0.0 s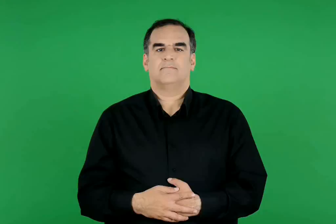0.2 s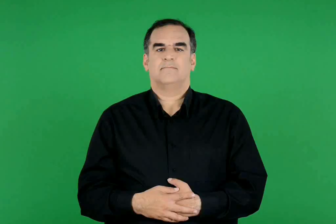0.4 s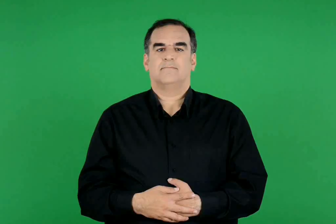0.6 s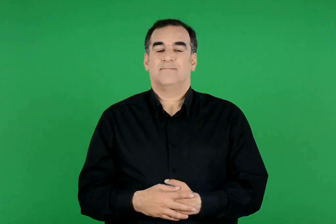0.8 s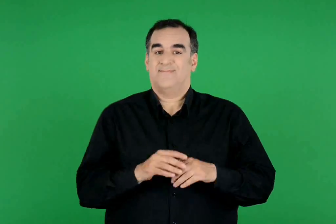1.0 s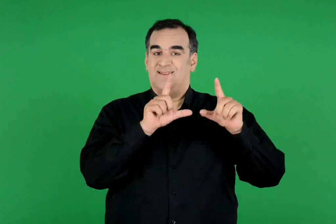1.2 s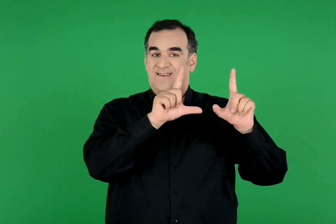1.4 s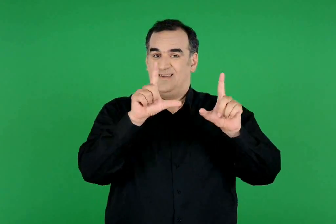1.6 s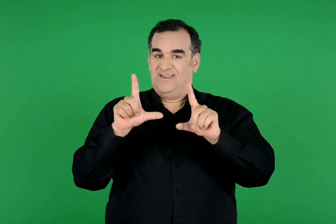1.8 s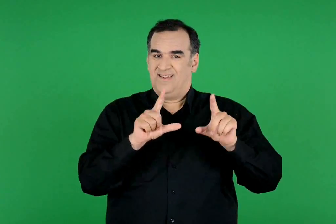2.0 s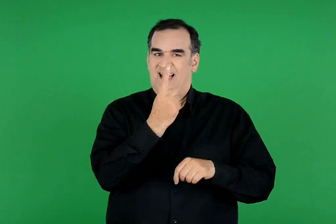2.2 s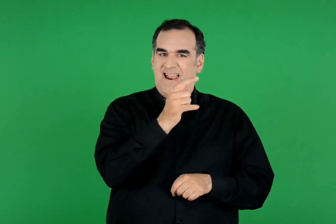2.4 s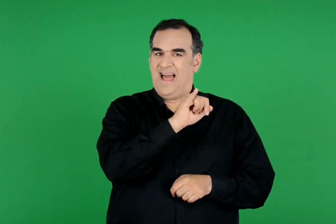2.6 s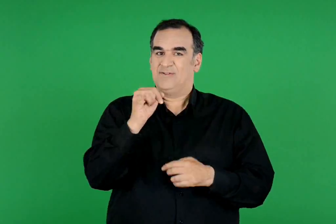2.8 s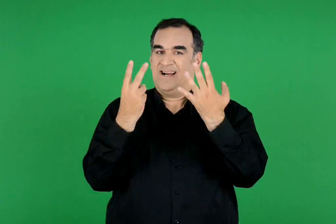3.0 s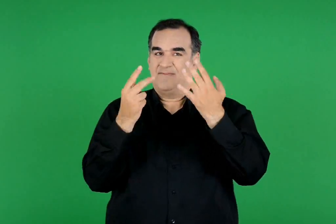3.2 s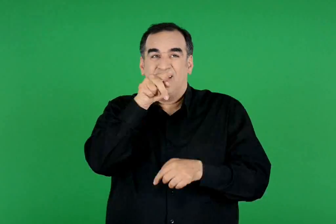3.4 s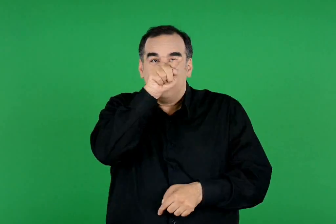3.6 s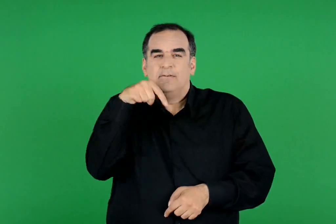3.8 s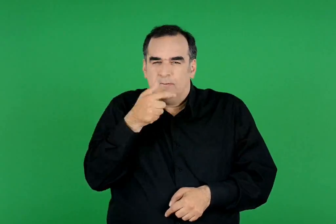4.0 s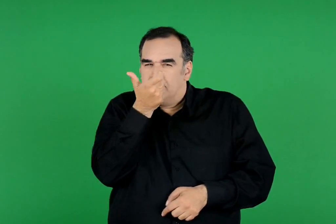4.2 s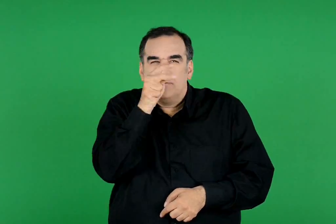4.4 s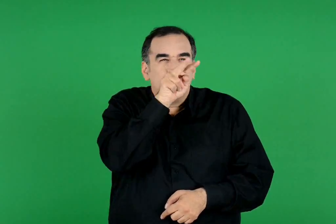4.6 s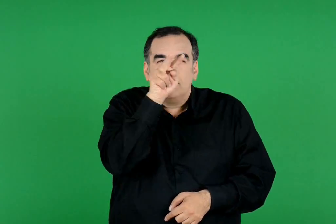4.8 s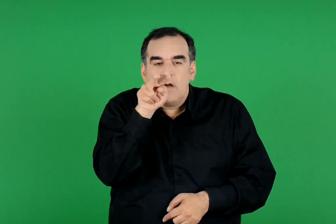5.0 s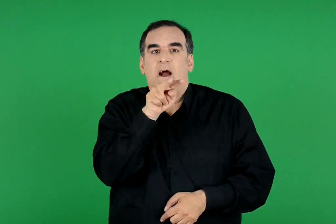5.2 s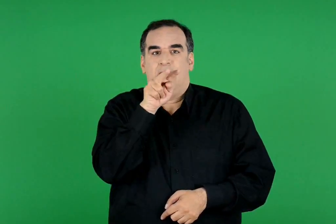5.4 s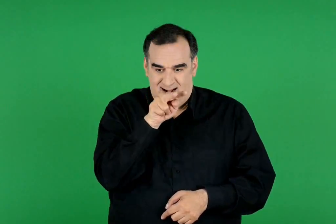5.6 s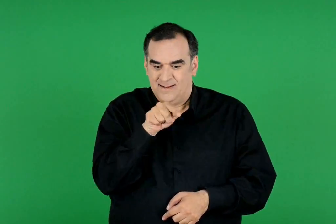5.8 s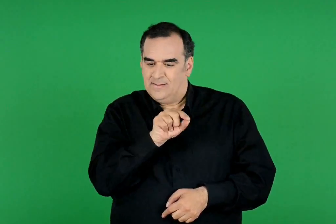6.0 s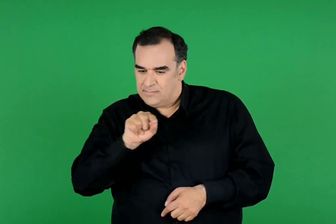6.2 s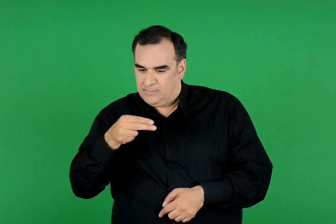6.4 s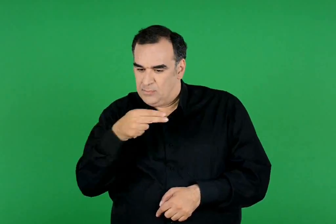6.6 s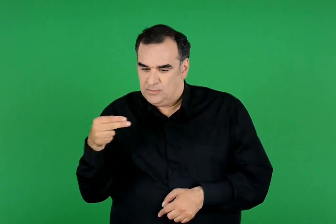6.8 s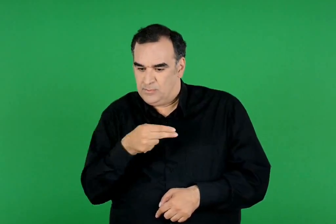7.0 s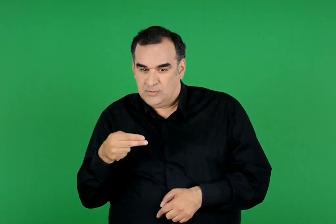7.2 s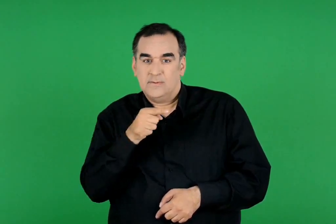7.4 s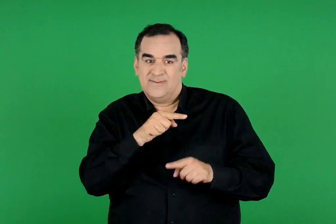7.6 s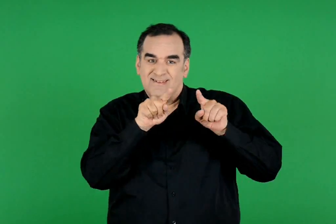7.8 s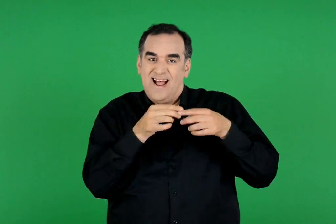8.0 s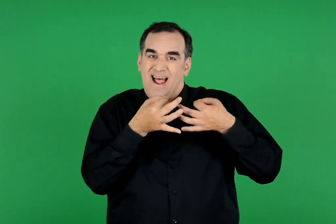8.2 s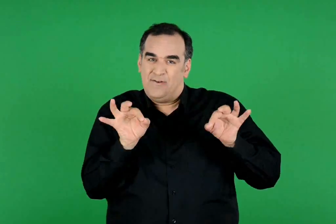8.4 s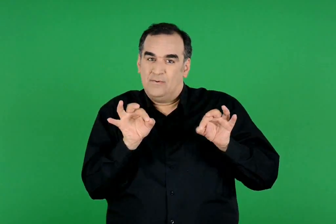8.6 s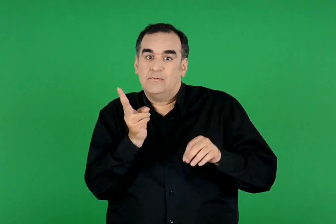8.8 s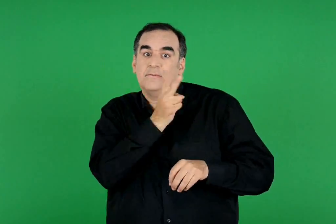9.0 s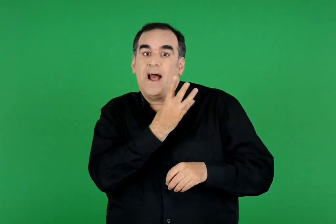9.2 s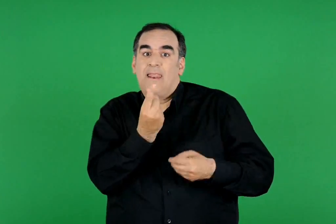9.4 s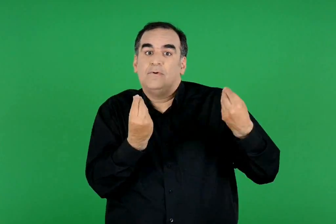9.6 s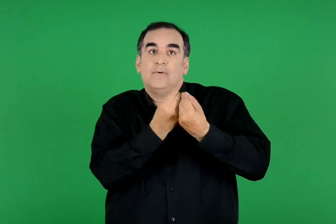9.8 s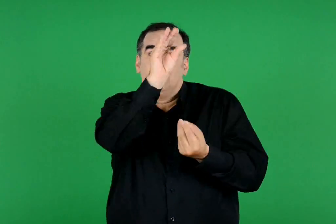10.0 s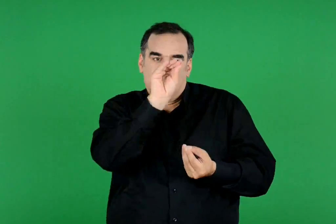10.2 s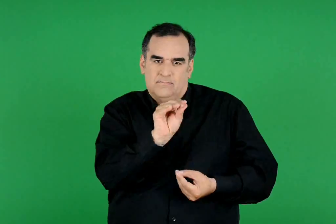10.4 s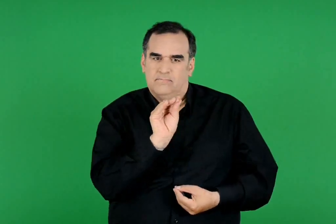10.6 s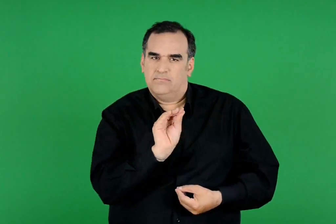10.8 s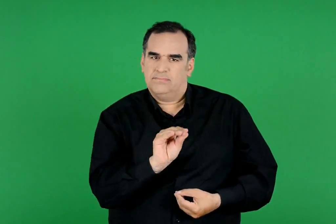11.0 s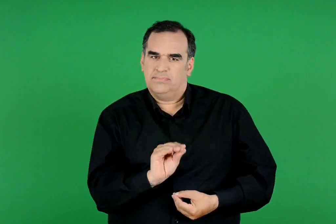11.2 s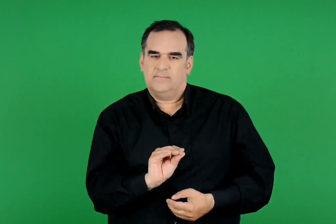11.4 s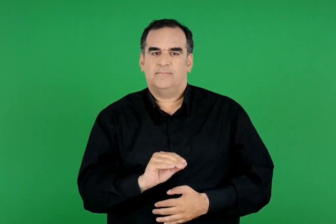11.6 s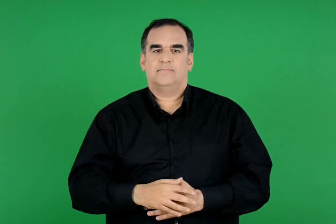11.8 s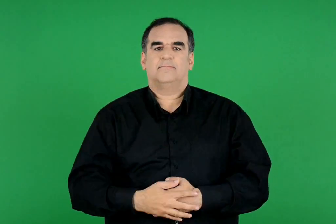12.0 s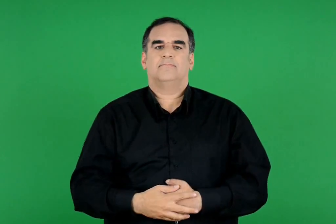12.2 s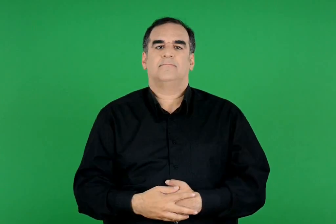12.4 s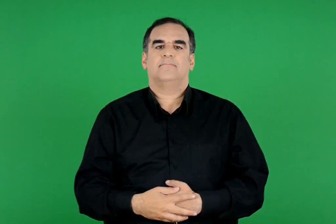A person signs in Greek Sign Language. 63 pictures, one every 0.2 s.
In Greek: παρατηρούμε τις εικόνες 1 έως 7 και τις αντιστοιχίζουμε με τις παρακάτω φράσεις βάζοντας τον κατάλληλο αριθμό στα κουτάκια:
